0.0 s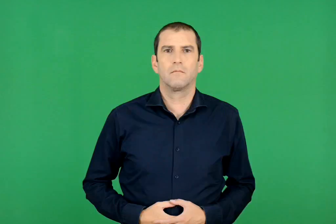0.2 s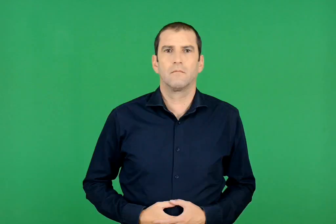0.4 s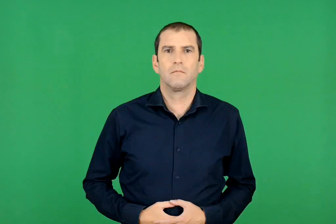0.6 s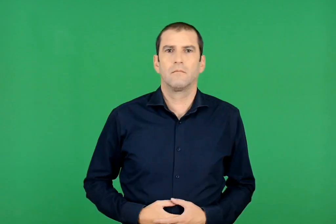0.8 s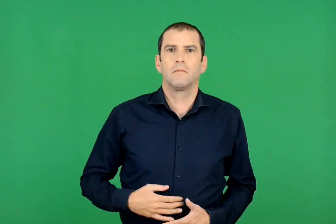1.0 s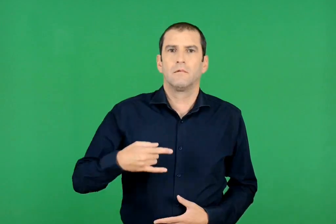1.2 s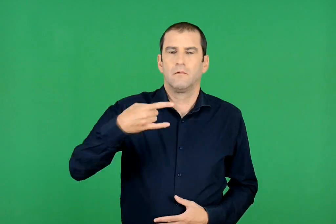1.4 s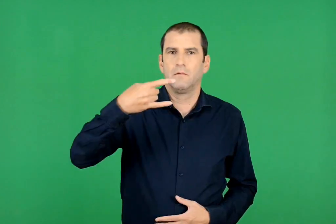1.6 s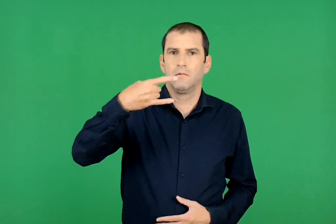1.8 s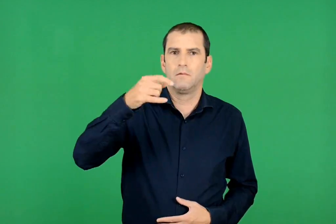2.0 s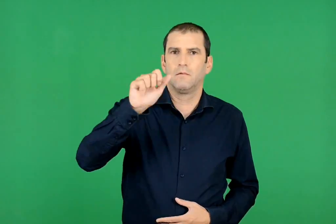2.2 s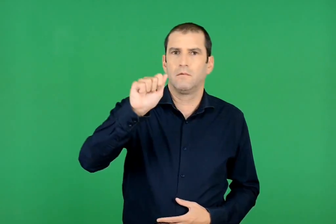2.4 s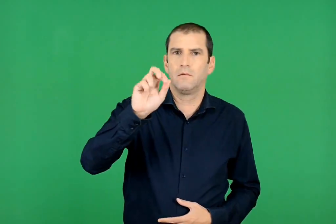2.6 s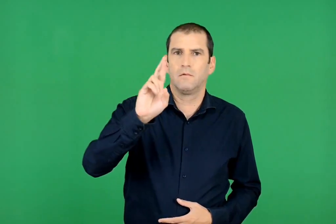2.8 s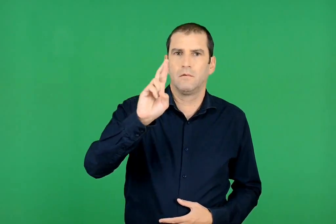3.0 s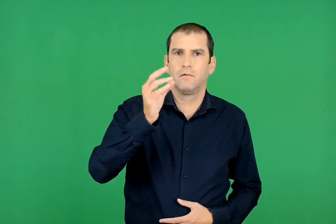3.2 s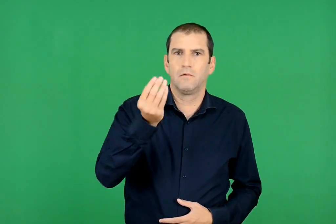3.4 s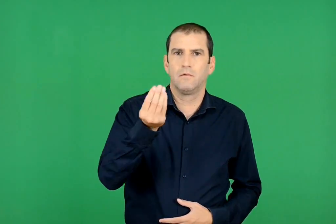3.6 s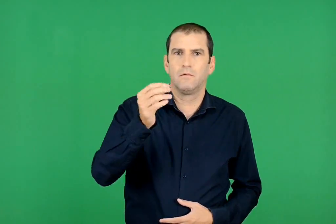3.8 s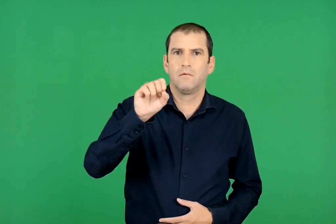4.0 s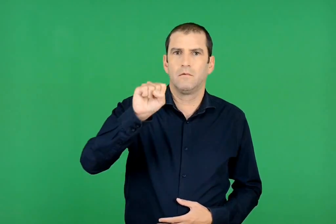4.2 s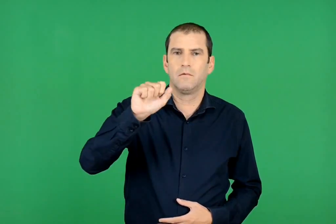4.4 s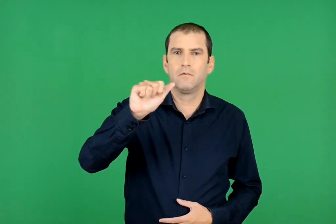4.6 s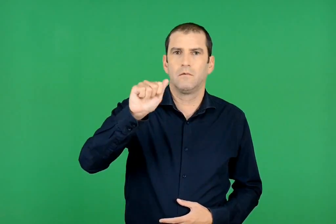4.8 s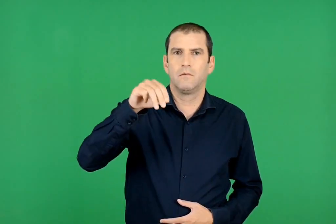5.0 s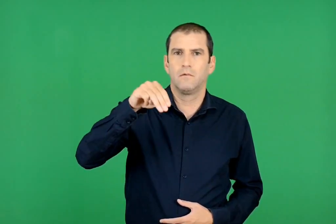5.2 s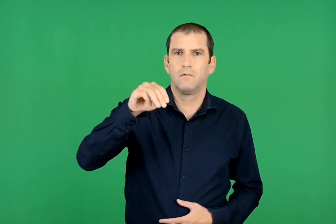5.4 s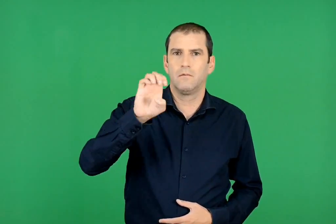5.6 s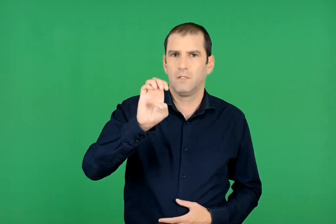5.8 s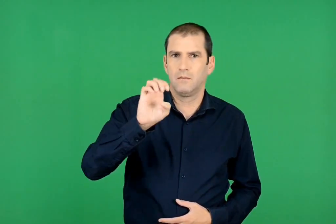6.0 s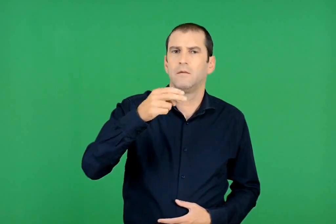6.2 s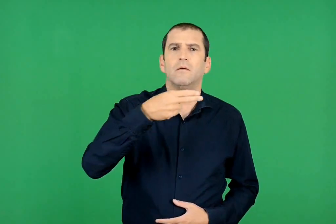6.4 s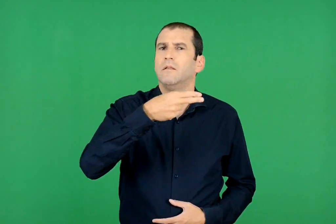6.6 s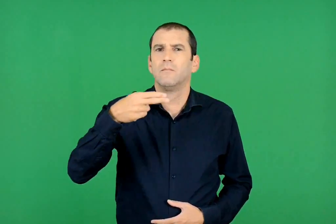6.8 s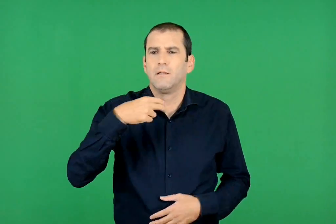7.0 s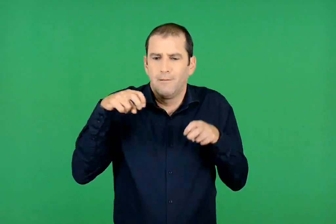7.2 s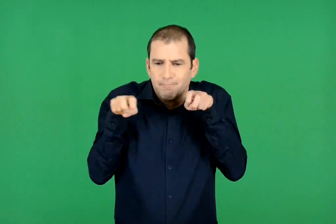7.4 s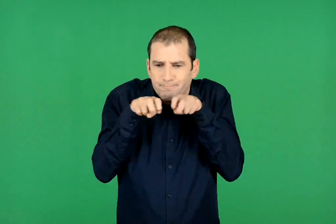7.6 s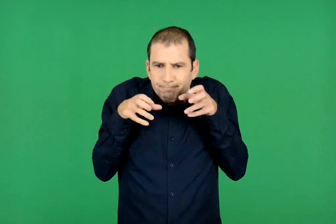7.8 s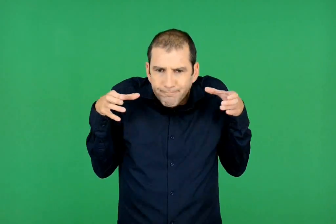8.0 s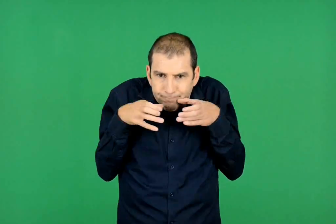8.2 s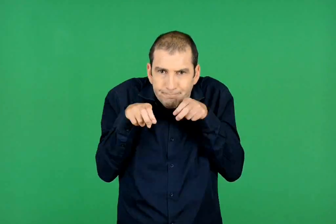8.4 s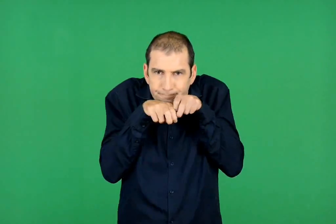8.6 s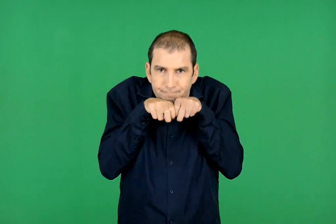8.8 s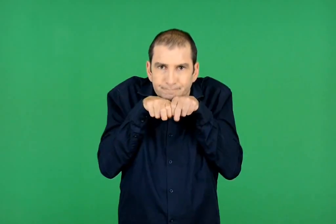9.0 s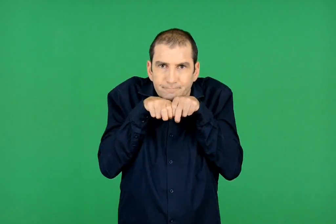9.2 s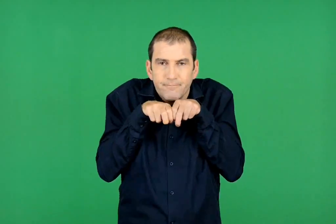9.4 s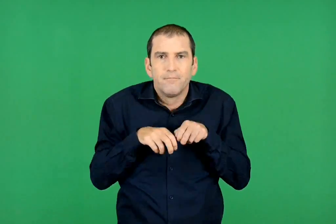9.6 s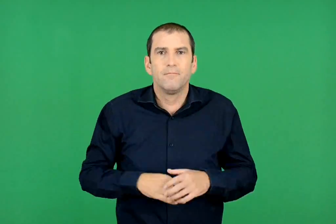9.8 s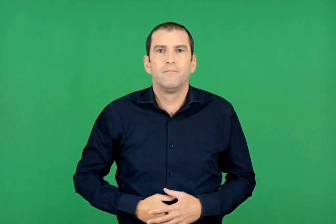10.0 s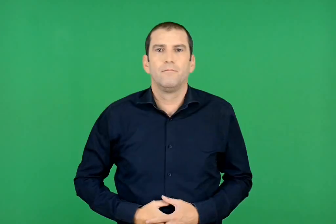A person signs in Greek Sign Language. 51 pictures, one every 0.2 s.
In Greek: ζαρώσαμε μαζευτήκαμε
